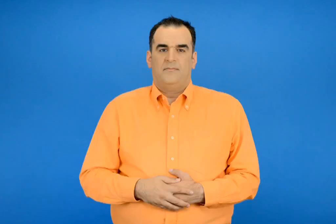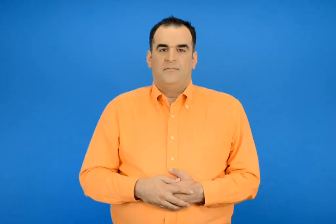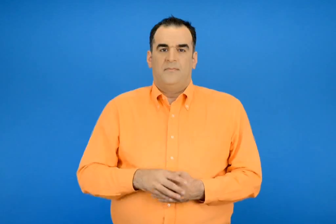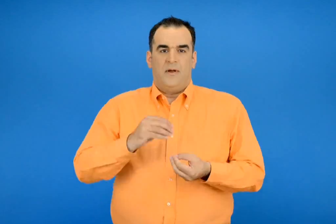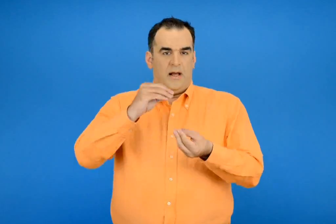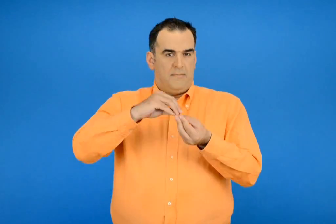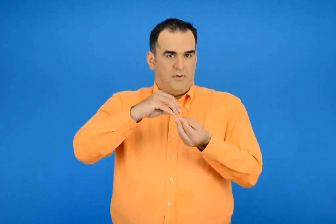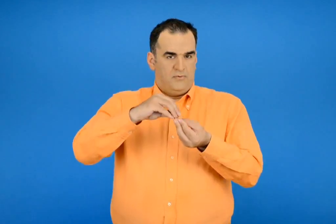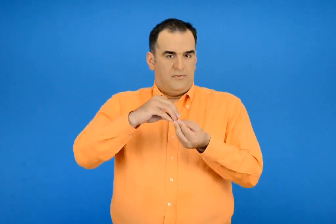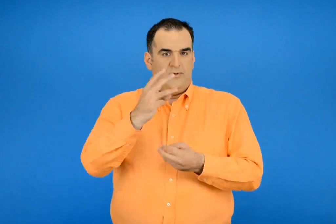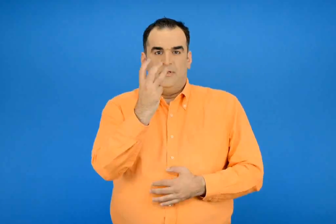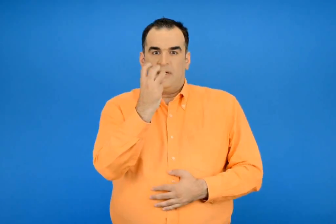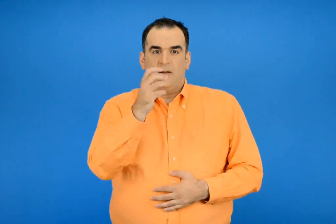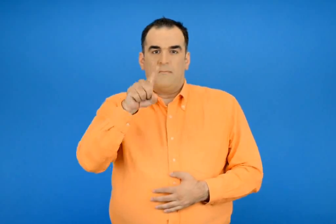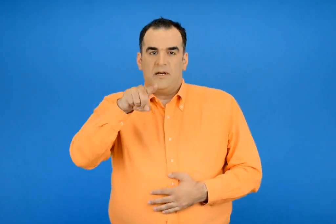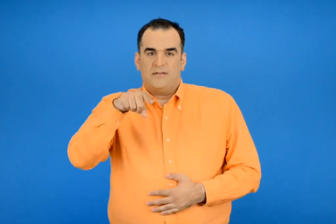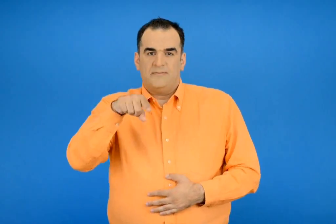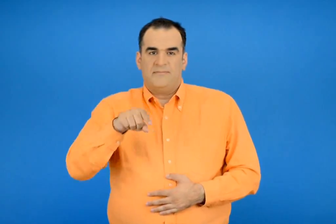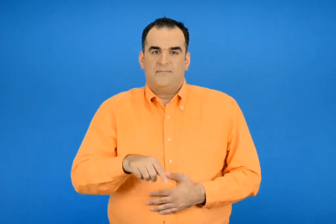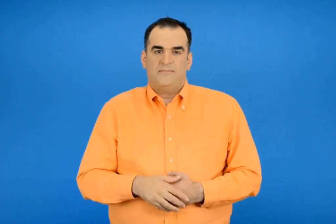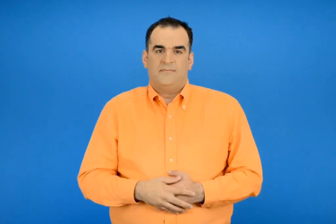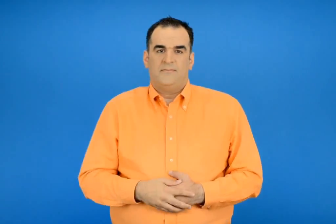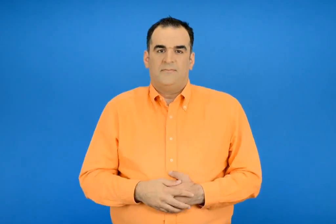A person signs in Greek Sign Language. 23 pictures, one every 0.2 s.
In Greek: απρίλιος 30 ημέρες
